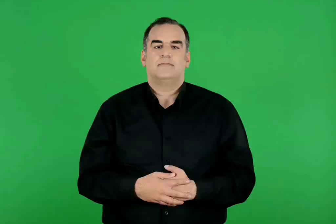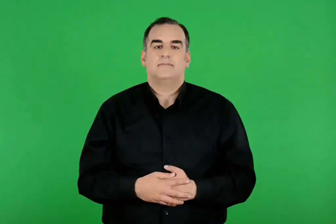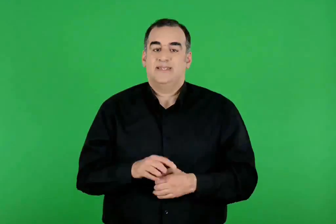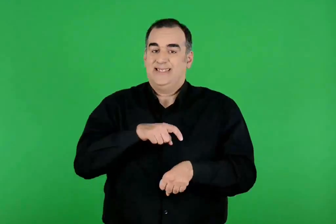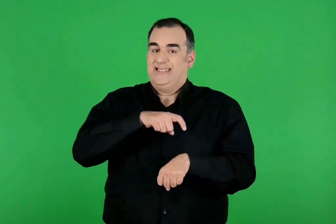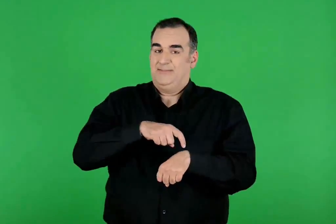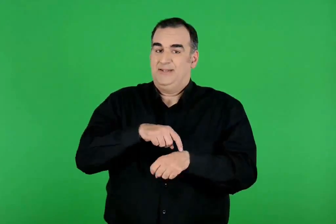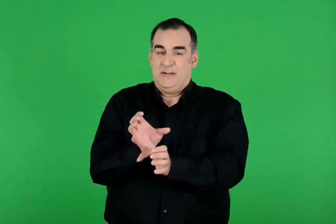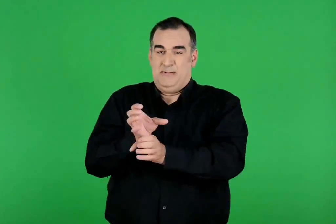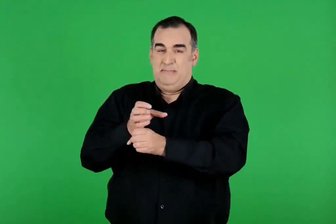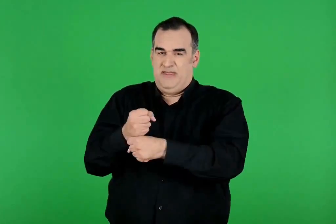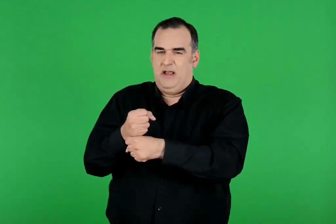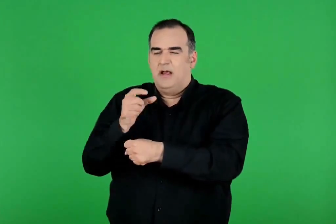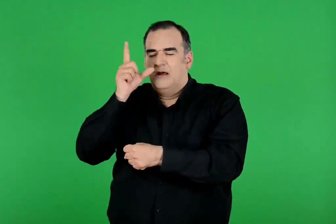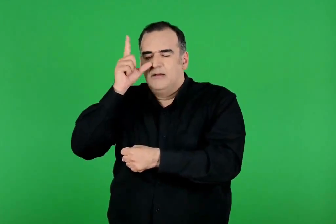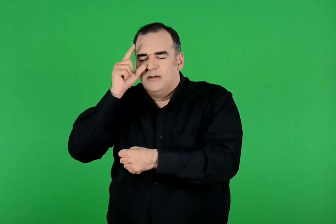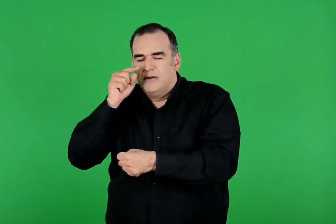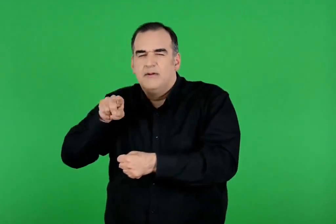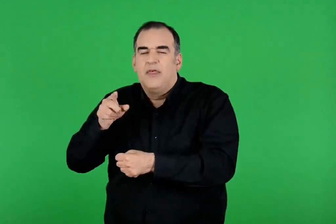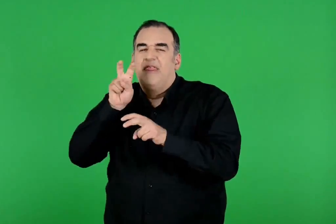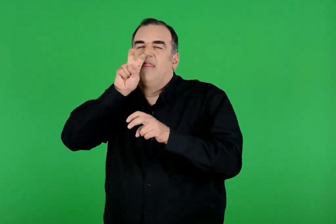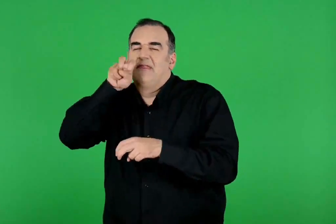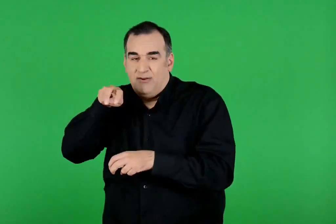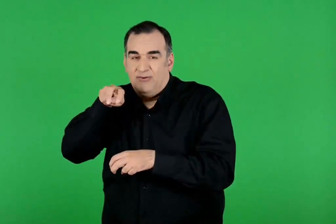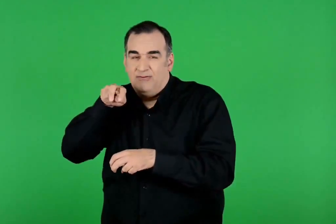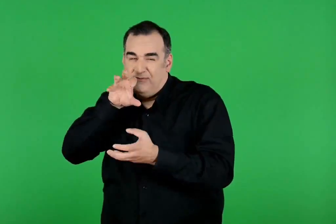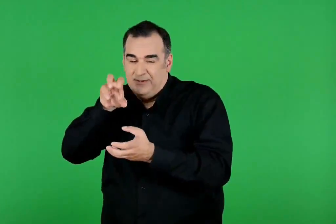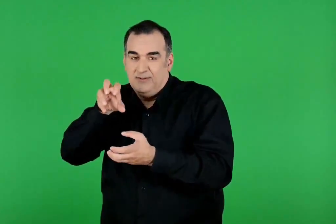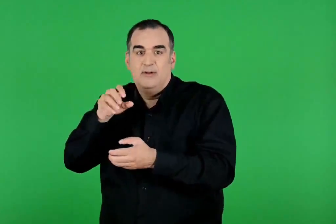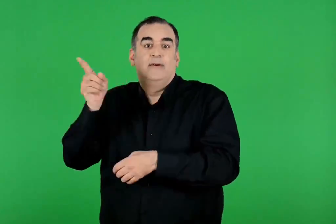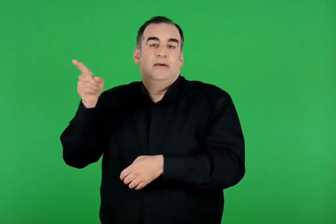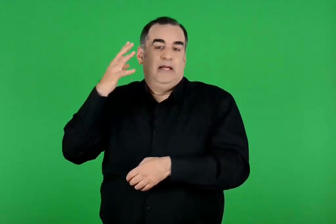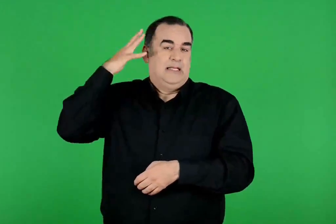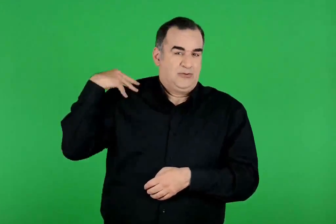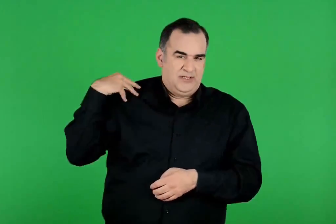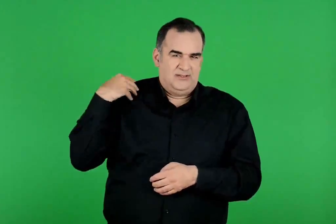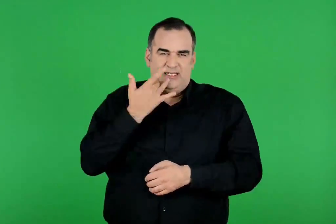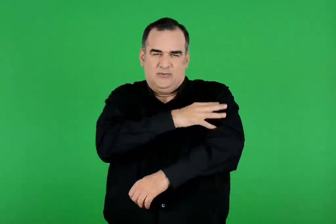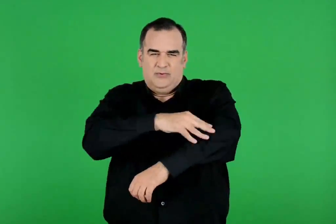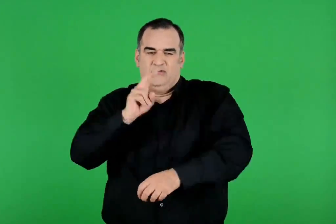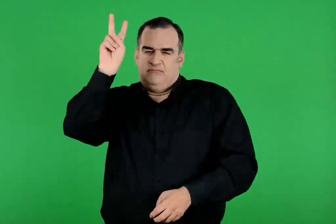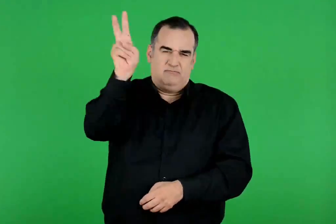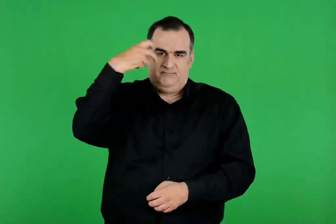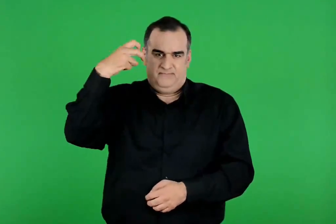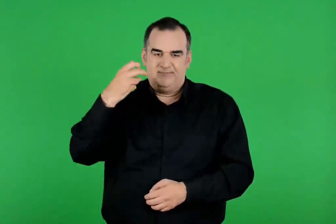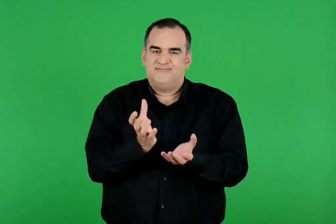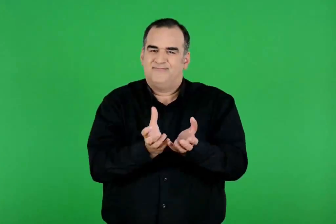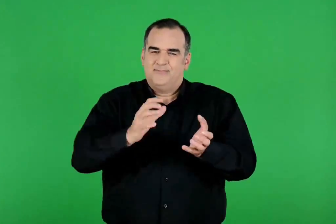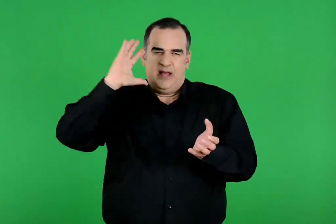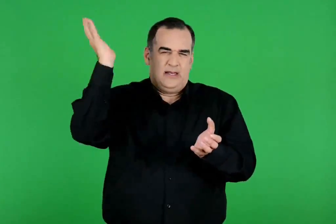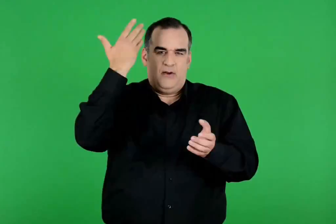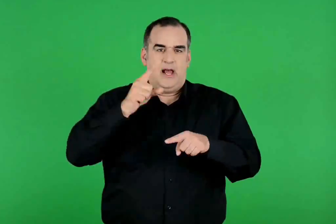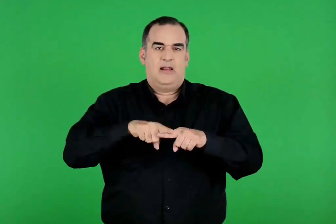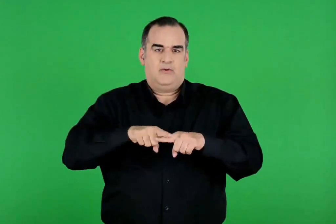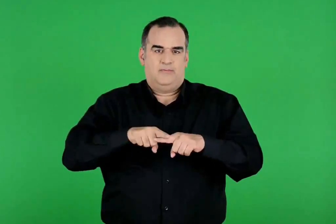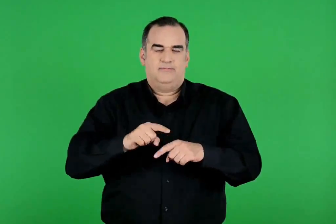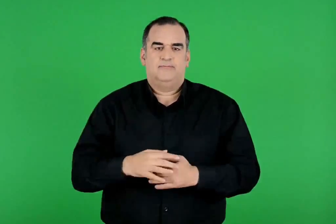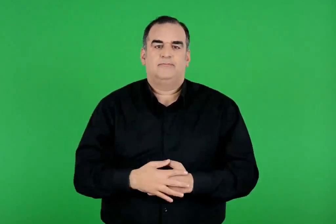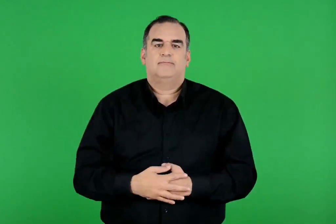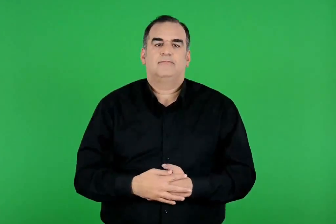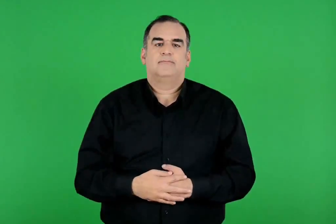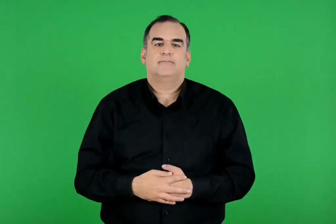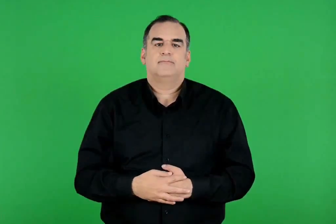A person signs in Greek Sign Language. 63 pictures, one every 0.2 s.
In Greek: ενώ η μήδεια αποκοιμίζει τον δράκο , ο ιάσονας αρπάζει το χρυσόμαλλο δέρας. από αρχαίο ελληνικό αγγείο
